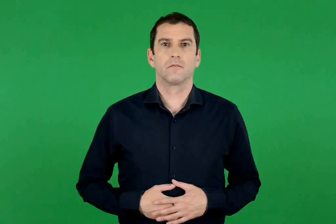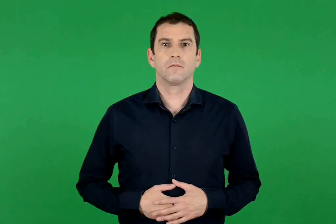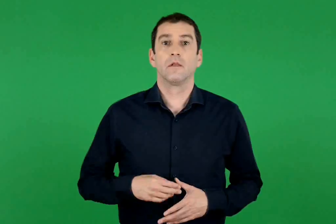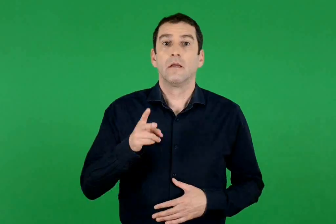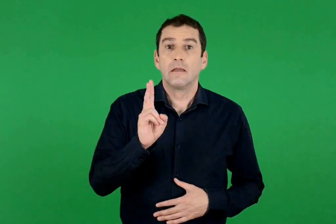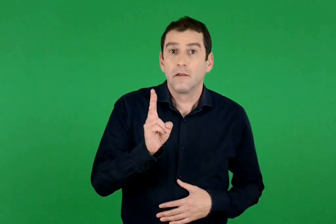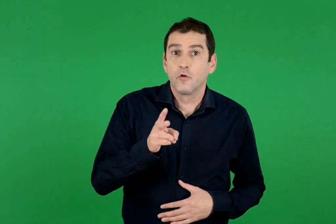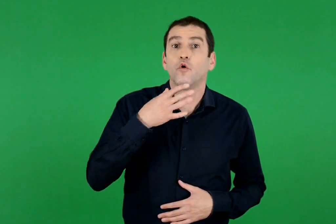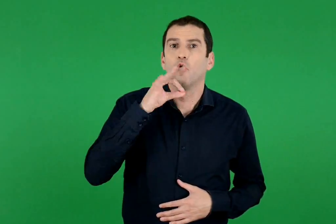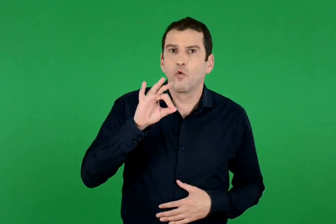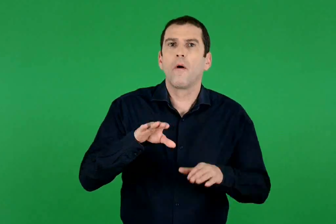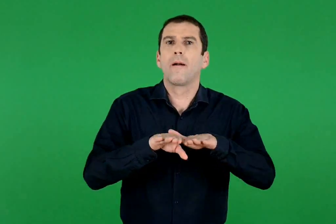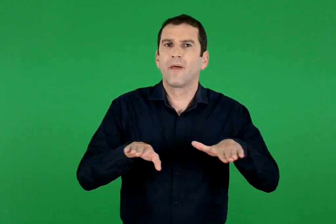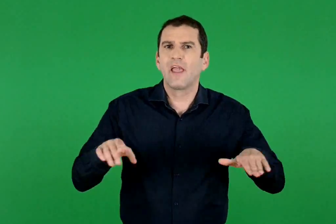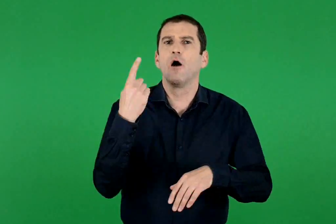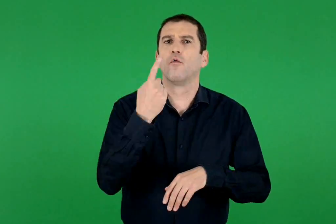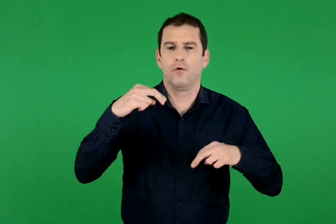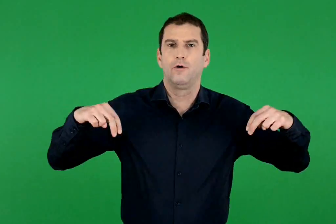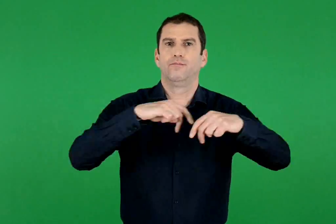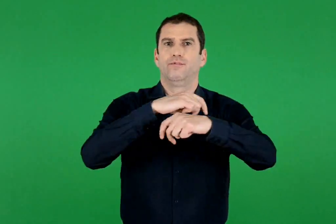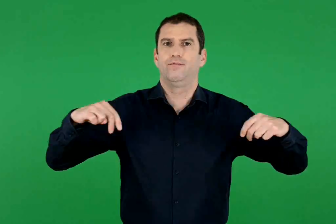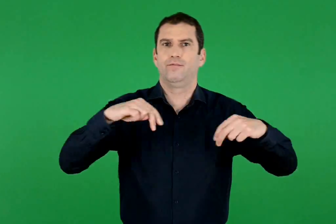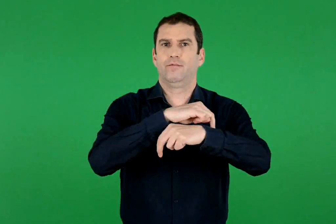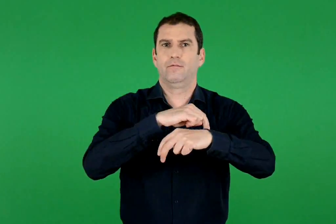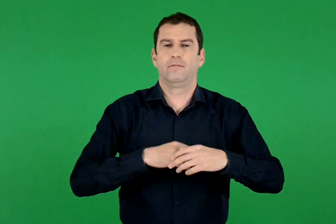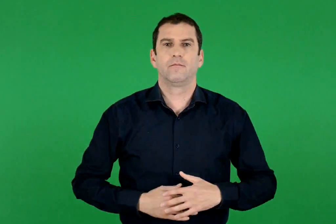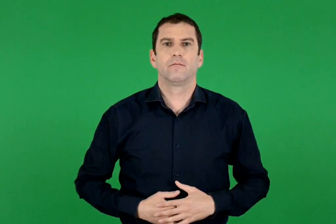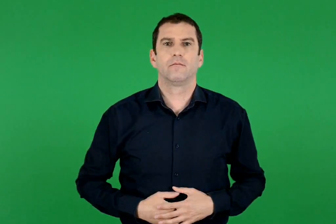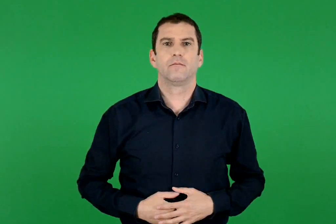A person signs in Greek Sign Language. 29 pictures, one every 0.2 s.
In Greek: κίνδυνος λόγω συχνής διέλευσης παιδιών
